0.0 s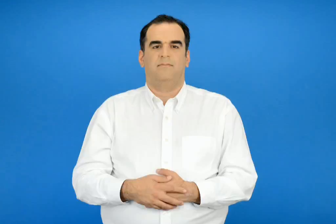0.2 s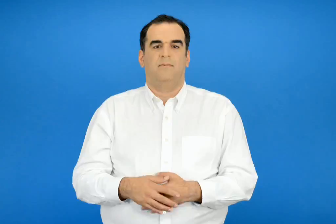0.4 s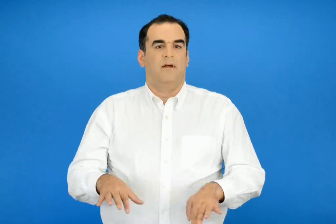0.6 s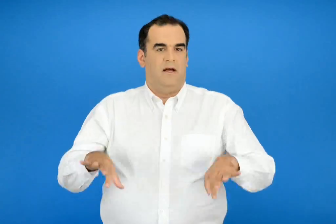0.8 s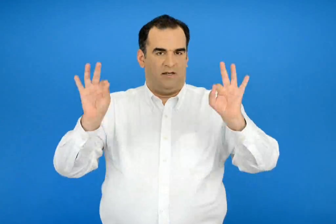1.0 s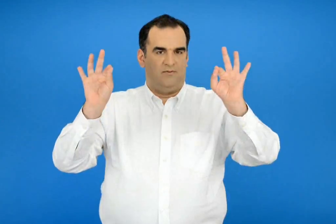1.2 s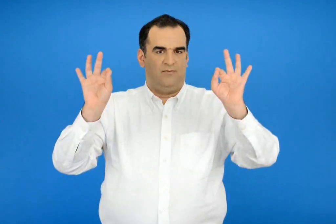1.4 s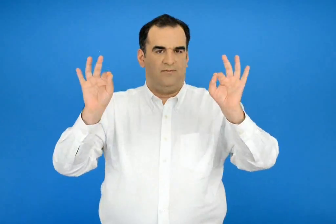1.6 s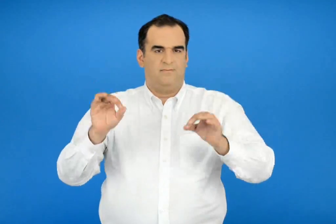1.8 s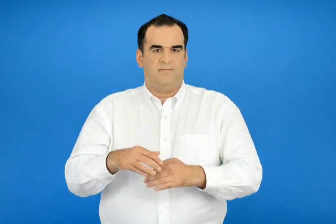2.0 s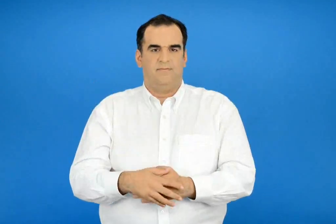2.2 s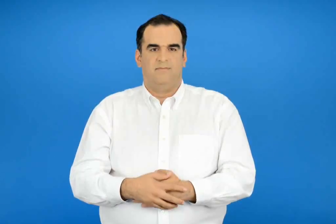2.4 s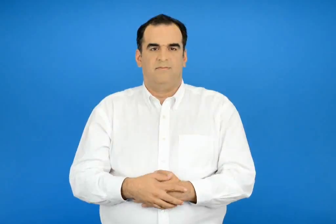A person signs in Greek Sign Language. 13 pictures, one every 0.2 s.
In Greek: αρχίζω
